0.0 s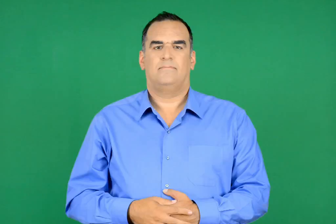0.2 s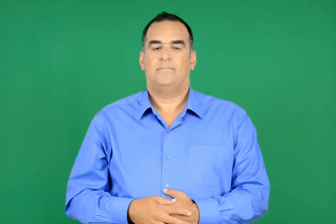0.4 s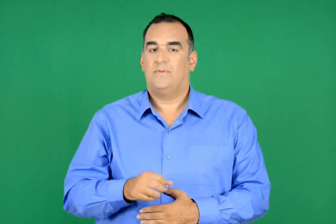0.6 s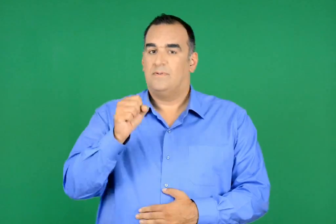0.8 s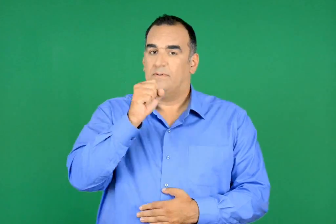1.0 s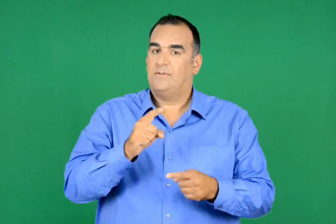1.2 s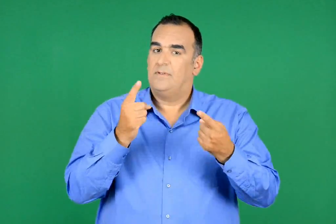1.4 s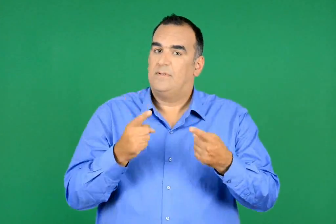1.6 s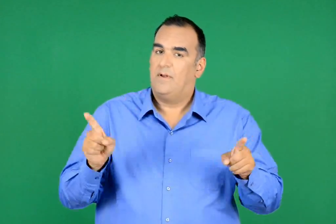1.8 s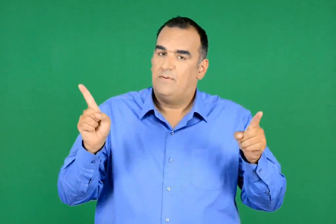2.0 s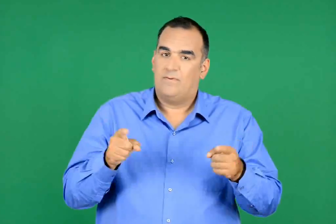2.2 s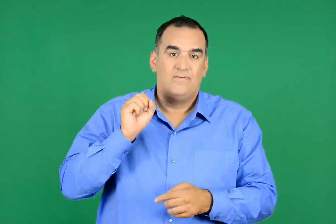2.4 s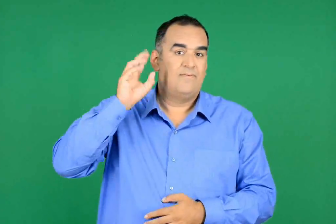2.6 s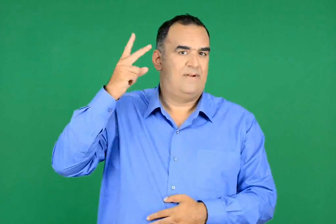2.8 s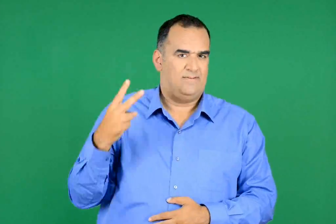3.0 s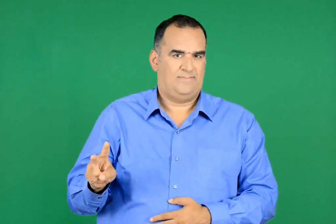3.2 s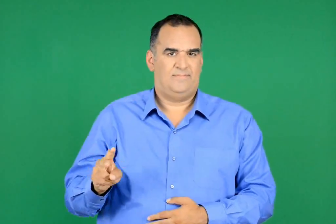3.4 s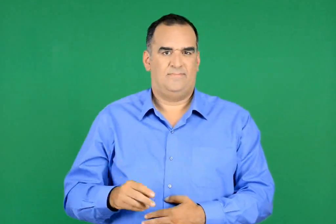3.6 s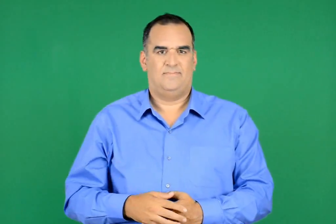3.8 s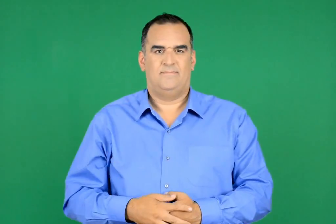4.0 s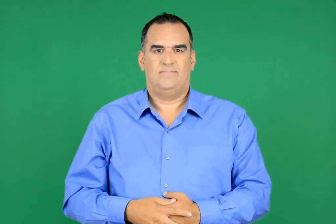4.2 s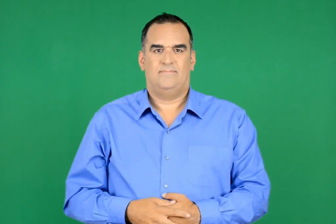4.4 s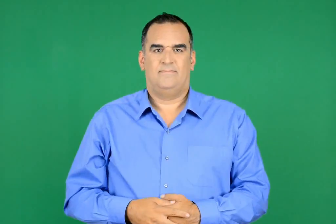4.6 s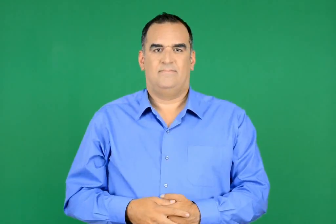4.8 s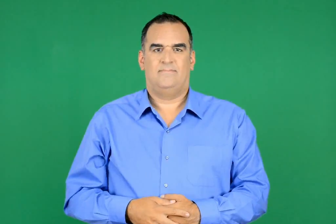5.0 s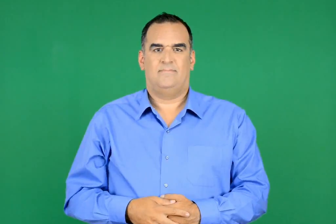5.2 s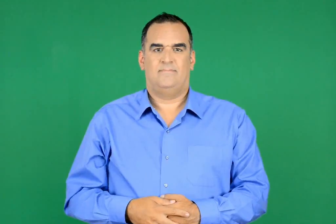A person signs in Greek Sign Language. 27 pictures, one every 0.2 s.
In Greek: το τραγούδι της φάλαινας
